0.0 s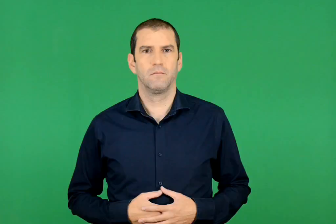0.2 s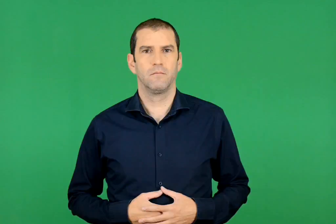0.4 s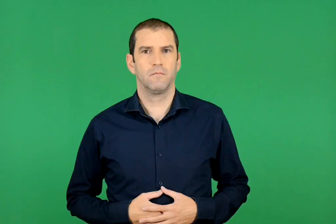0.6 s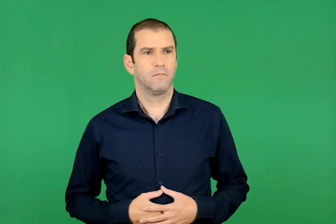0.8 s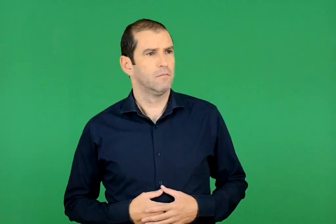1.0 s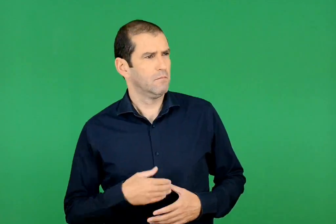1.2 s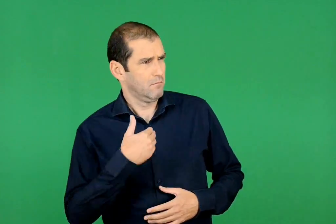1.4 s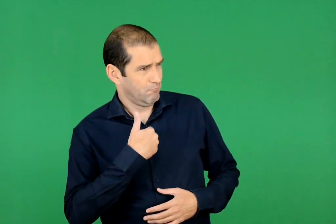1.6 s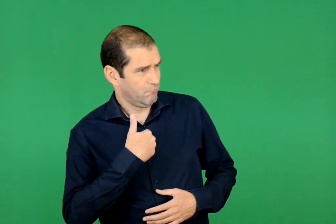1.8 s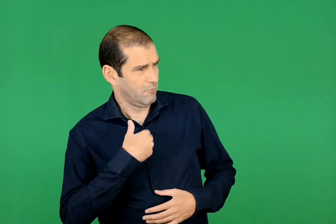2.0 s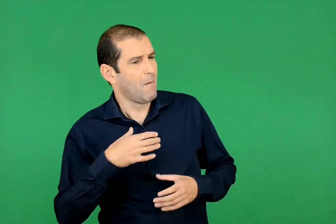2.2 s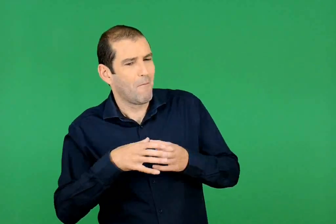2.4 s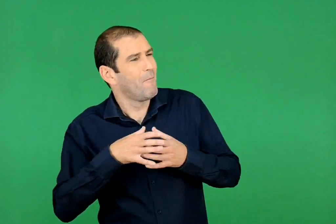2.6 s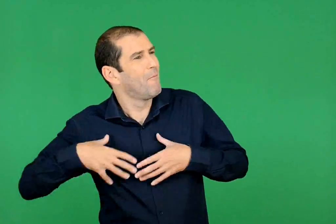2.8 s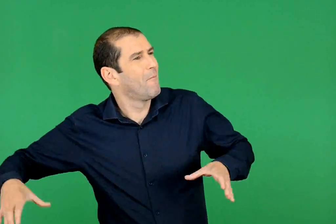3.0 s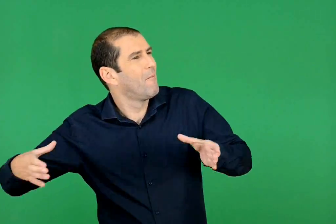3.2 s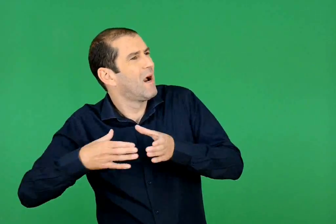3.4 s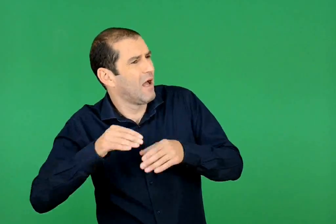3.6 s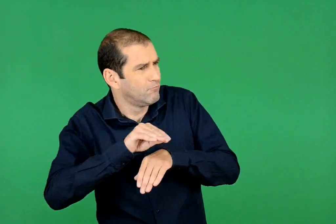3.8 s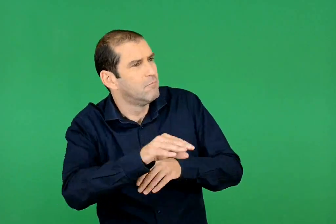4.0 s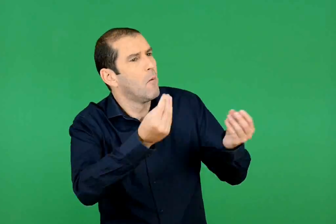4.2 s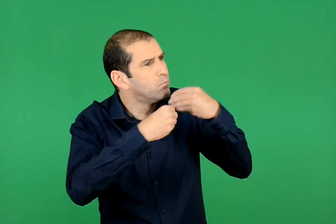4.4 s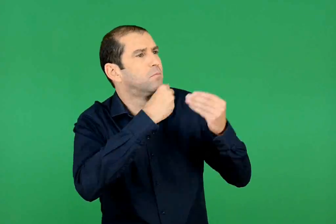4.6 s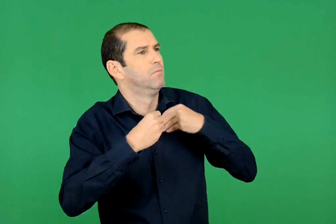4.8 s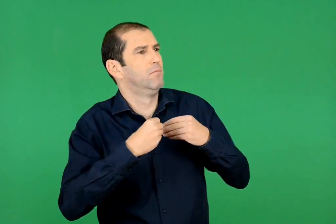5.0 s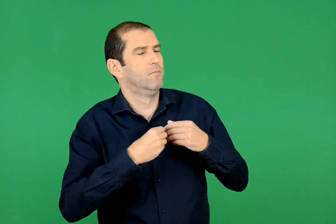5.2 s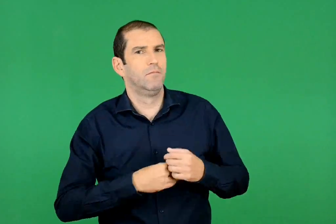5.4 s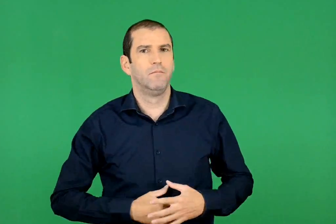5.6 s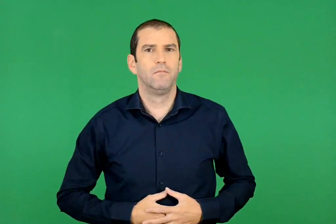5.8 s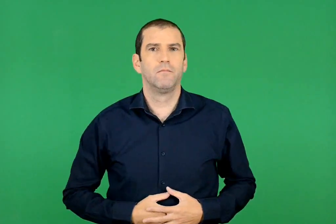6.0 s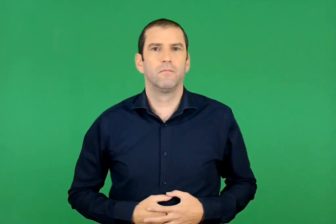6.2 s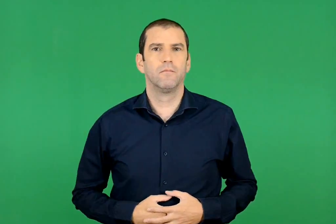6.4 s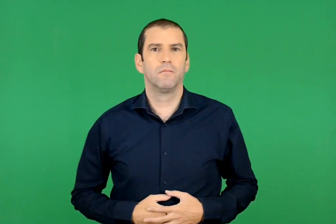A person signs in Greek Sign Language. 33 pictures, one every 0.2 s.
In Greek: θα τη φάω εγώ και η παρέα μου
